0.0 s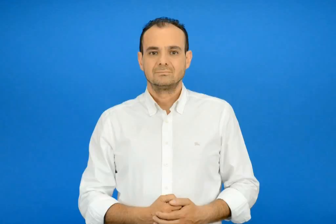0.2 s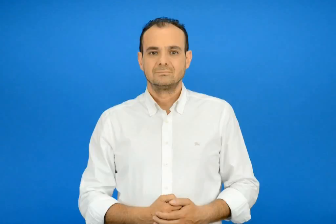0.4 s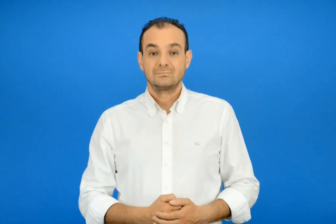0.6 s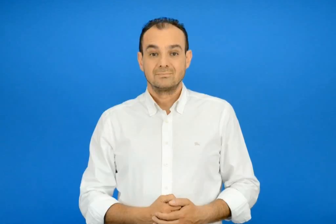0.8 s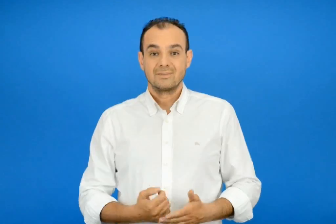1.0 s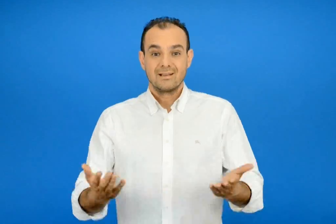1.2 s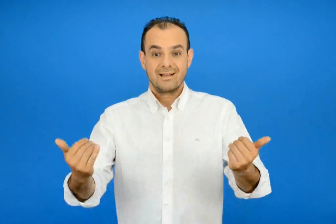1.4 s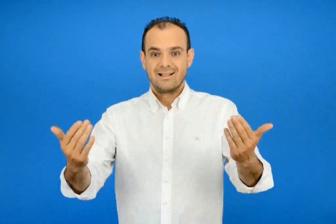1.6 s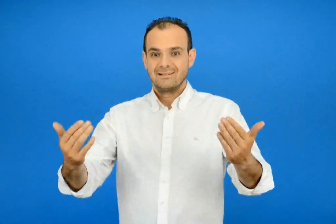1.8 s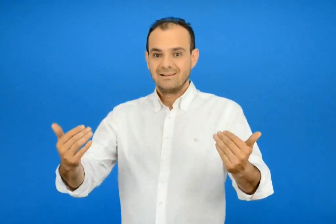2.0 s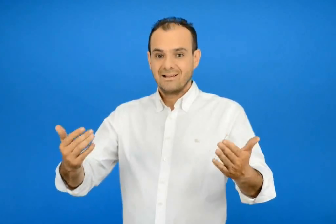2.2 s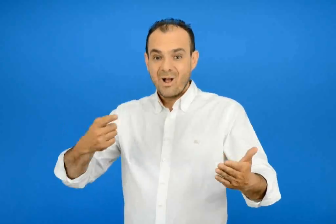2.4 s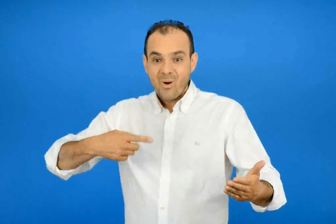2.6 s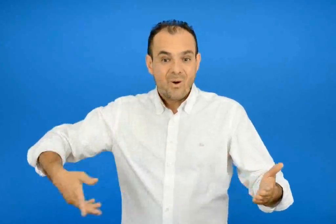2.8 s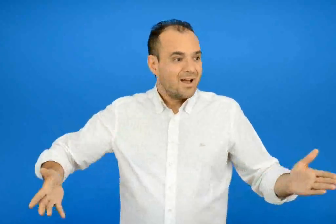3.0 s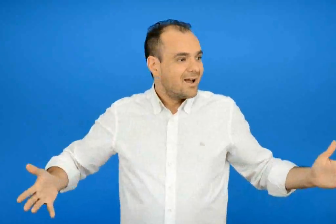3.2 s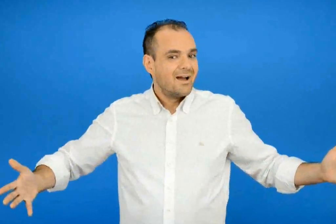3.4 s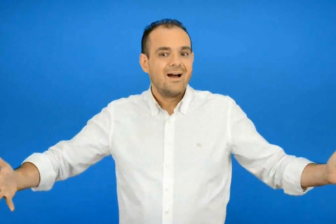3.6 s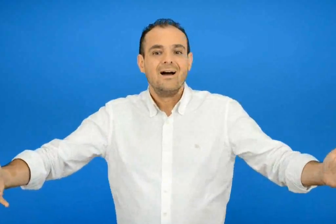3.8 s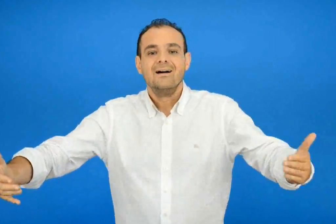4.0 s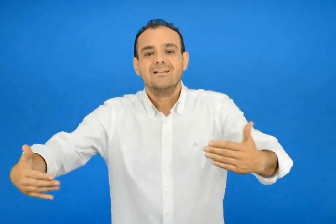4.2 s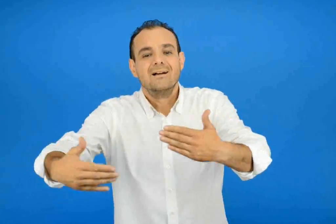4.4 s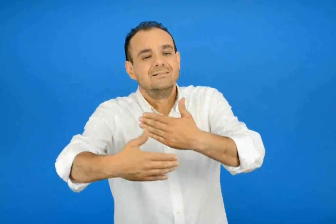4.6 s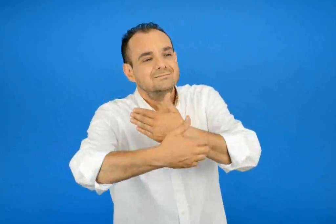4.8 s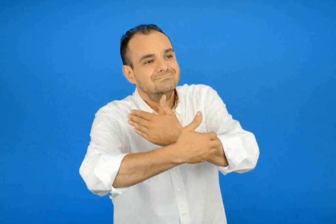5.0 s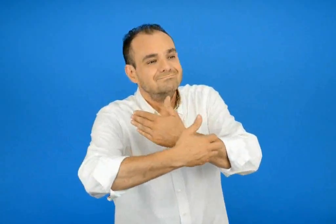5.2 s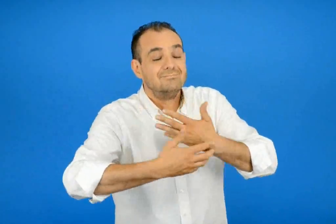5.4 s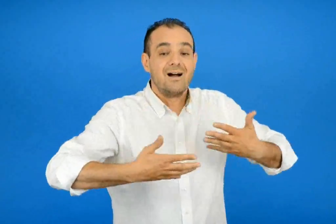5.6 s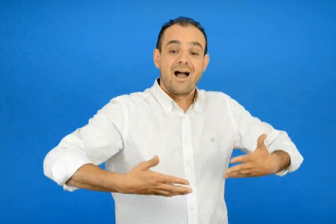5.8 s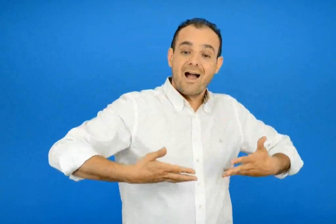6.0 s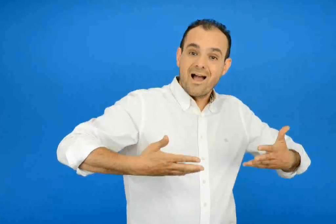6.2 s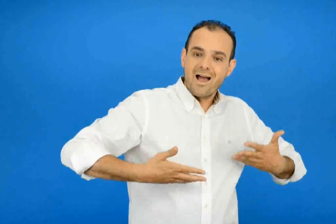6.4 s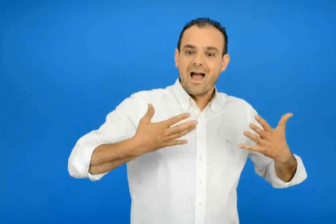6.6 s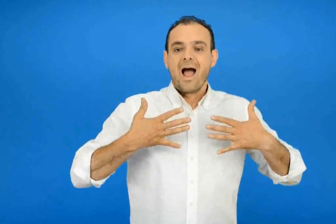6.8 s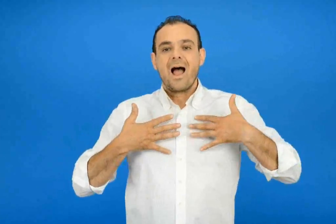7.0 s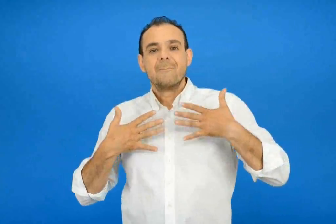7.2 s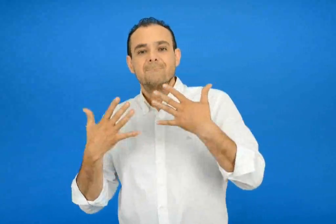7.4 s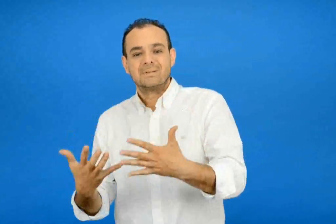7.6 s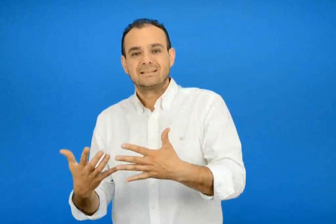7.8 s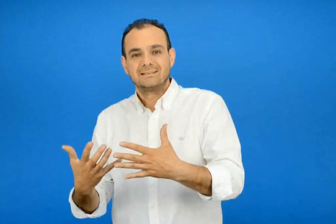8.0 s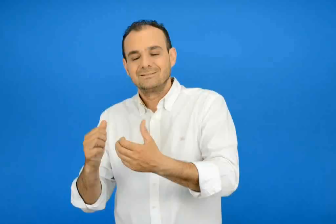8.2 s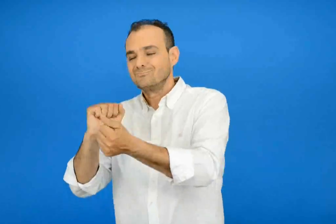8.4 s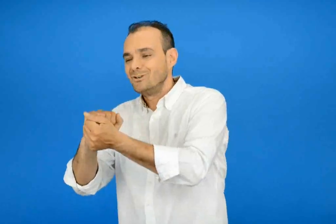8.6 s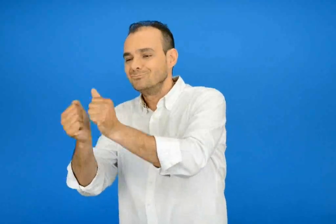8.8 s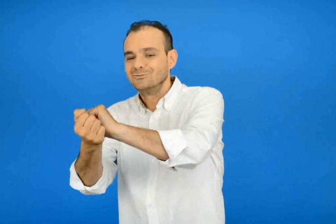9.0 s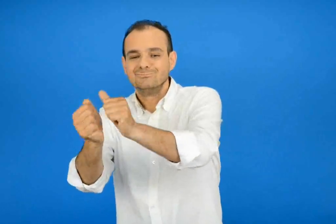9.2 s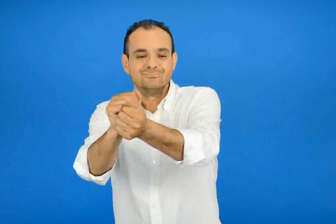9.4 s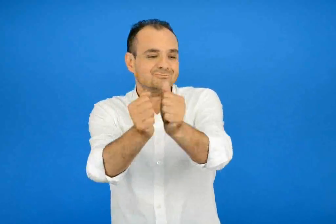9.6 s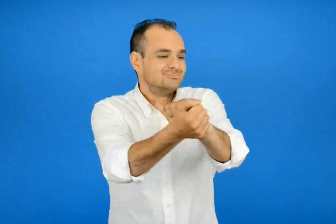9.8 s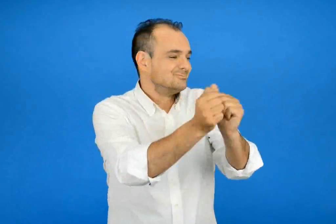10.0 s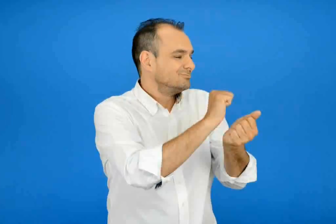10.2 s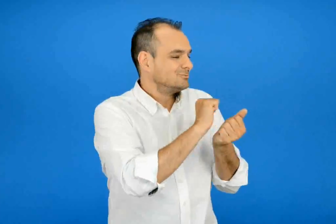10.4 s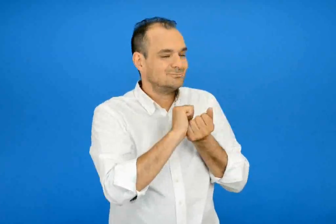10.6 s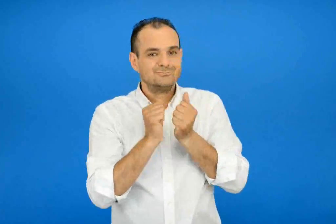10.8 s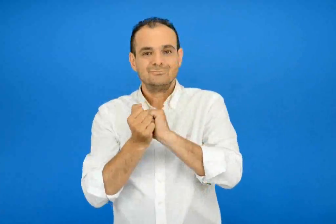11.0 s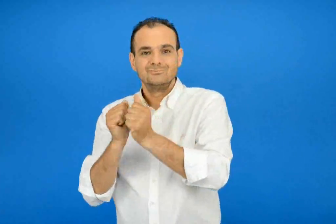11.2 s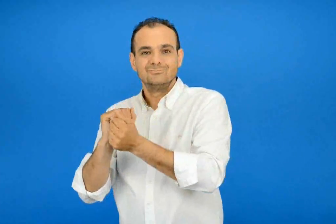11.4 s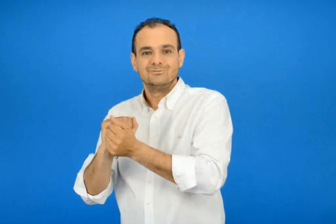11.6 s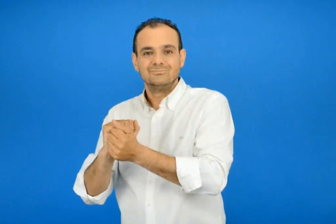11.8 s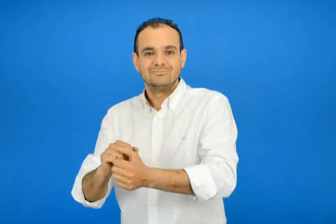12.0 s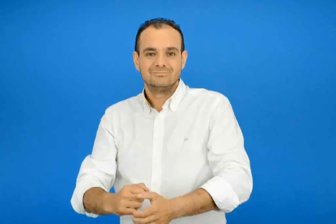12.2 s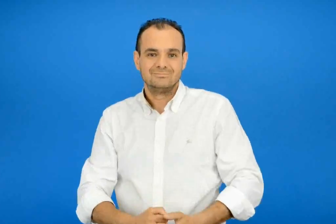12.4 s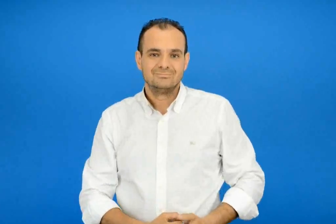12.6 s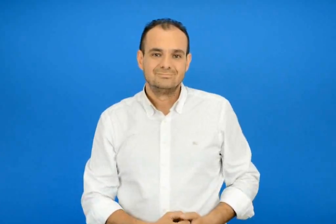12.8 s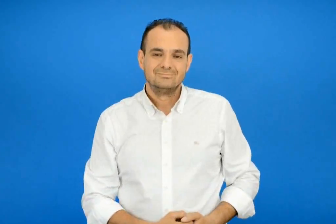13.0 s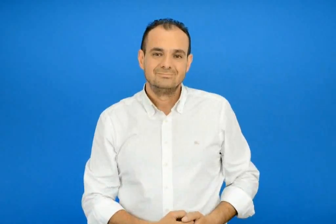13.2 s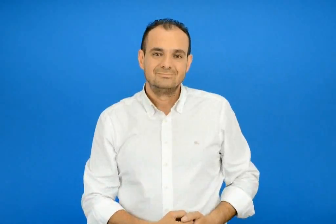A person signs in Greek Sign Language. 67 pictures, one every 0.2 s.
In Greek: ελατέ ανοίξτε όλοι καλόδεχτη αγκαλιά και με χαρά κι αγάπη να αλλάξουμε φιλιά
